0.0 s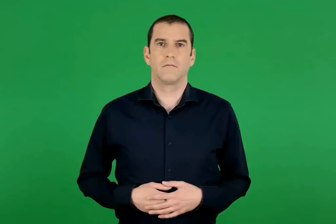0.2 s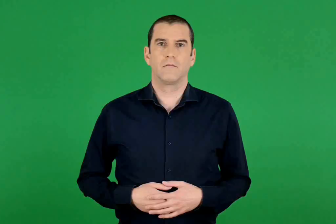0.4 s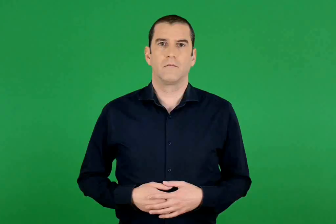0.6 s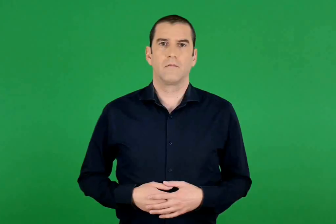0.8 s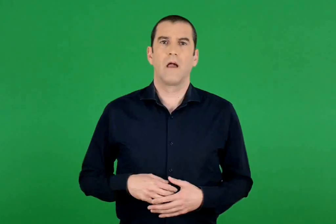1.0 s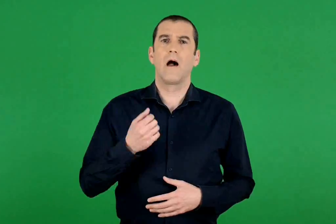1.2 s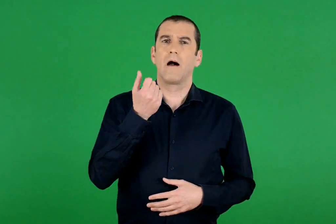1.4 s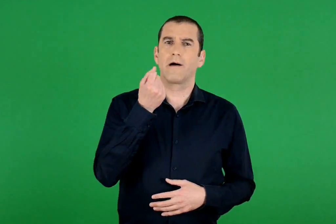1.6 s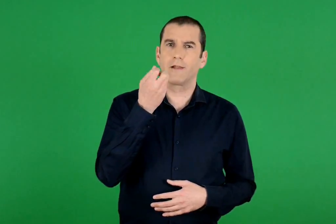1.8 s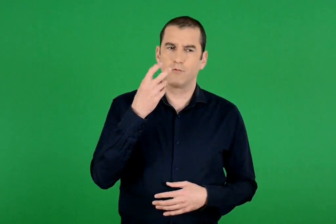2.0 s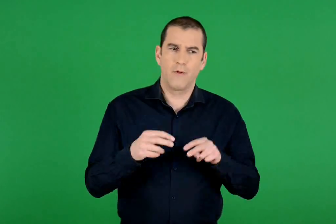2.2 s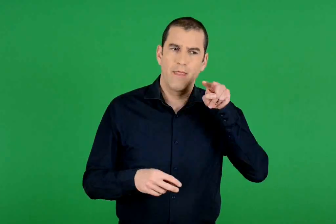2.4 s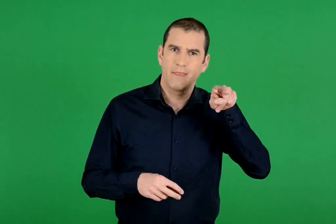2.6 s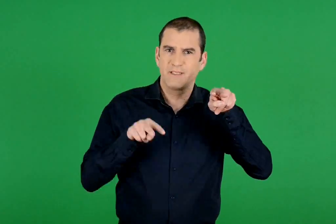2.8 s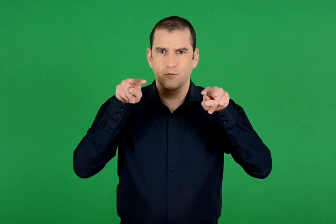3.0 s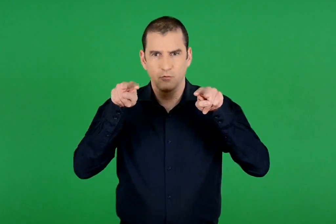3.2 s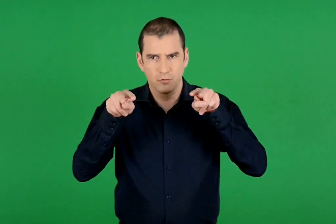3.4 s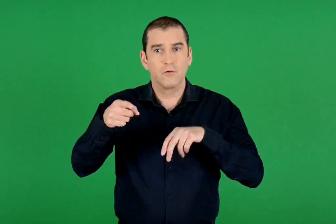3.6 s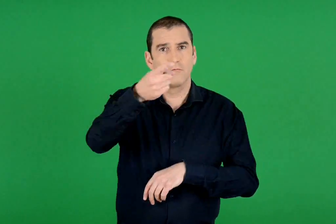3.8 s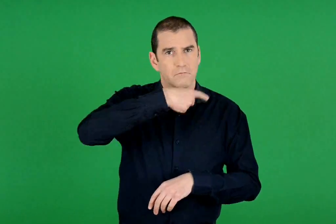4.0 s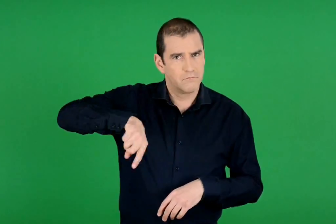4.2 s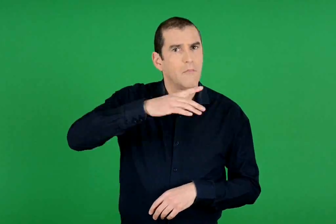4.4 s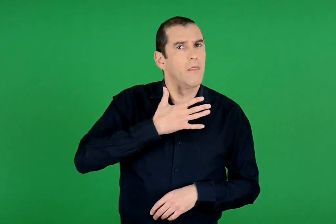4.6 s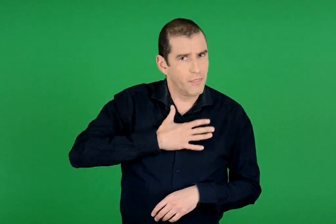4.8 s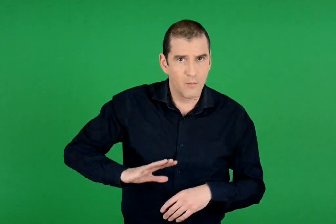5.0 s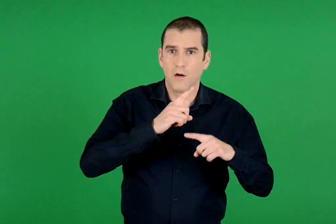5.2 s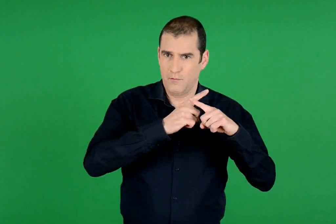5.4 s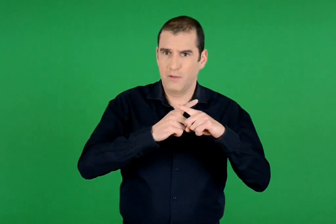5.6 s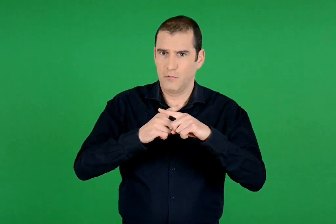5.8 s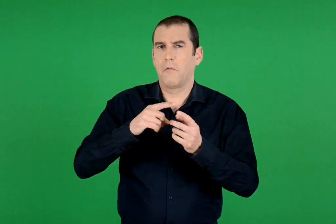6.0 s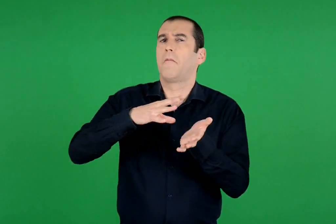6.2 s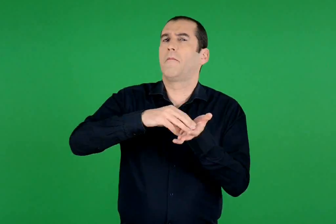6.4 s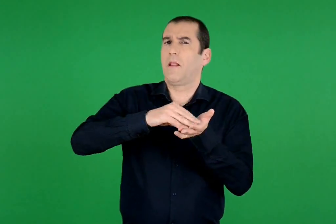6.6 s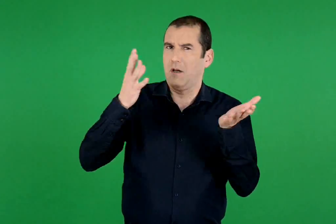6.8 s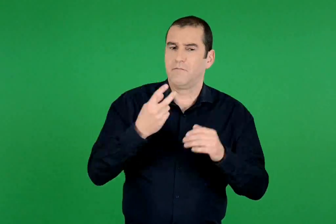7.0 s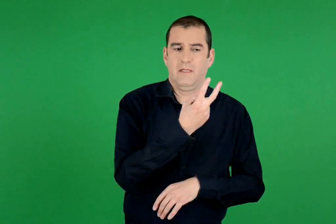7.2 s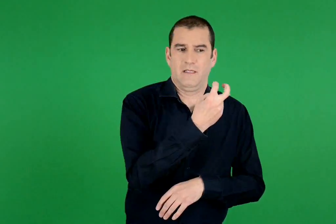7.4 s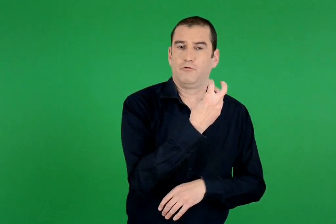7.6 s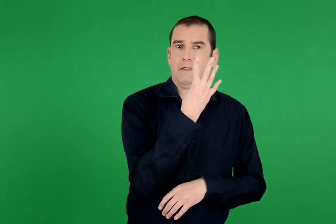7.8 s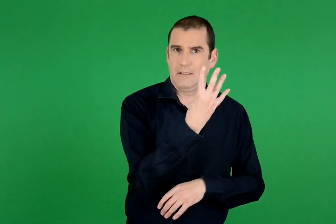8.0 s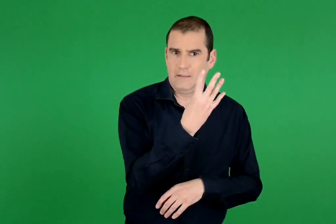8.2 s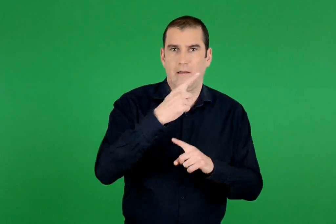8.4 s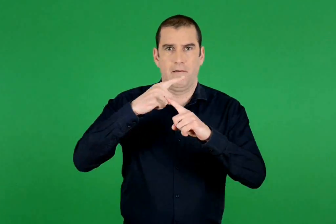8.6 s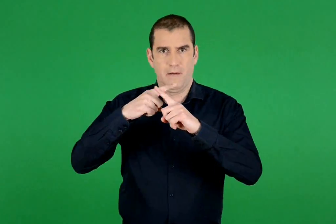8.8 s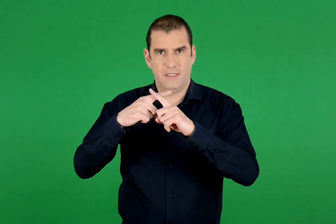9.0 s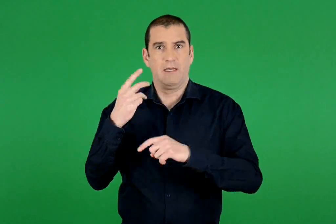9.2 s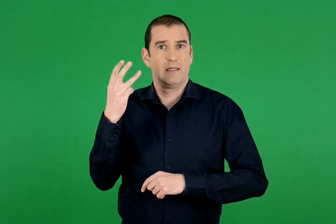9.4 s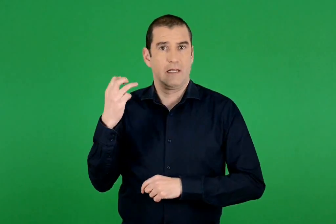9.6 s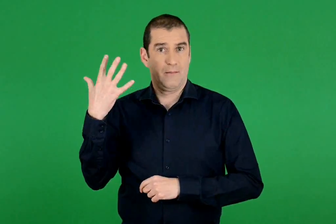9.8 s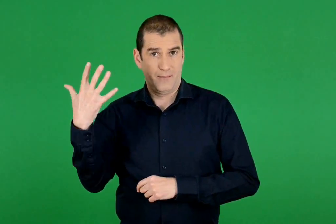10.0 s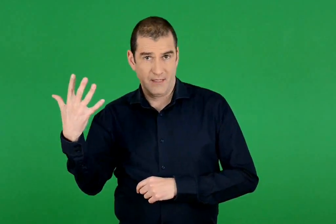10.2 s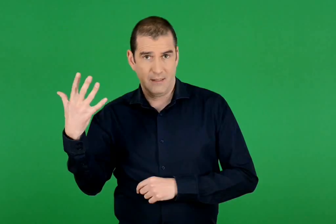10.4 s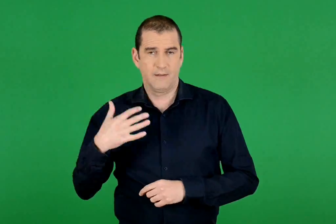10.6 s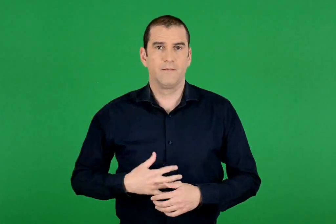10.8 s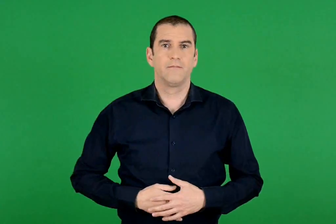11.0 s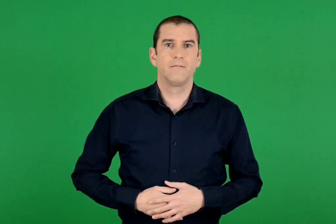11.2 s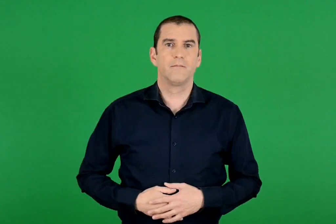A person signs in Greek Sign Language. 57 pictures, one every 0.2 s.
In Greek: όταν θέλουμε να πολλαπλασιάσουμε δύο διψήφιους αριθμούς π.χ. 24 x 35
